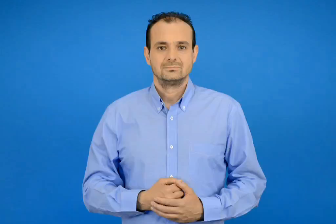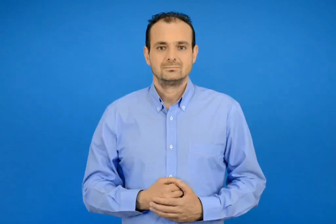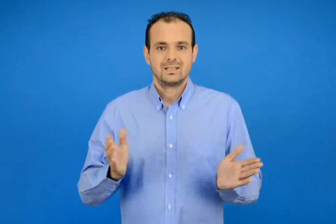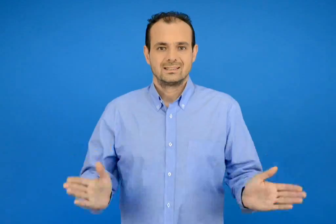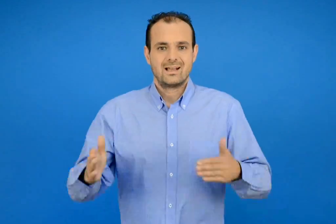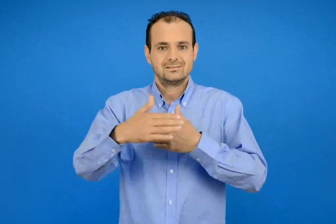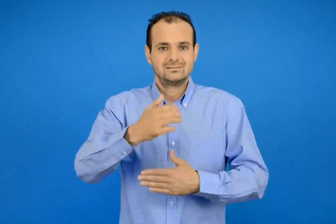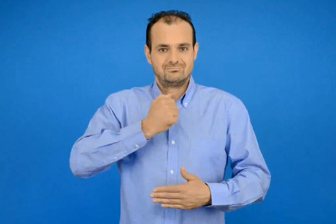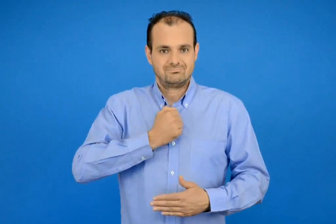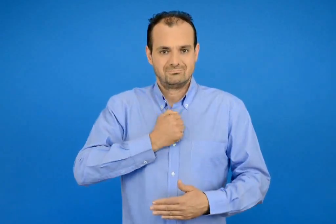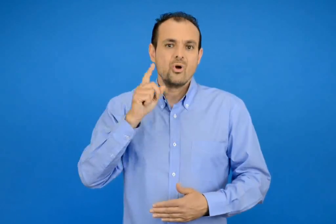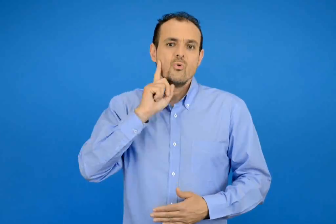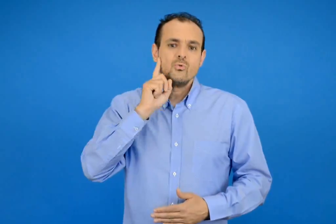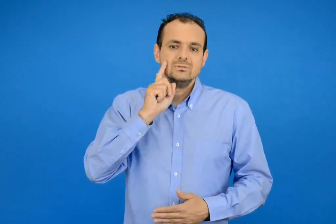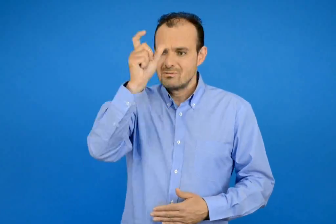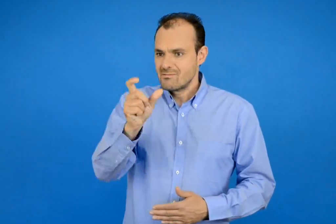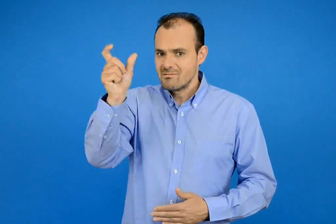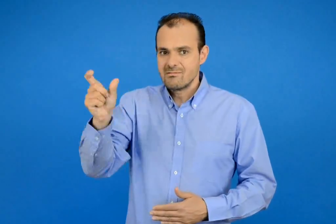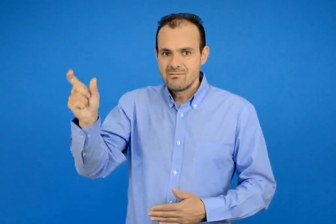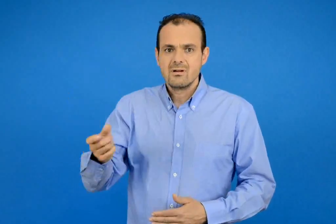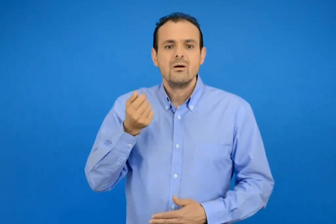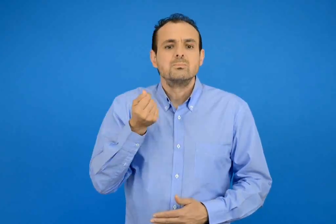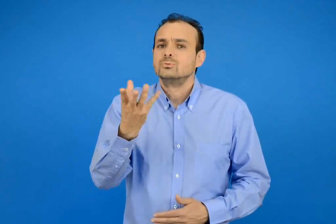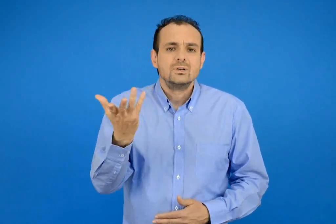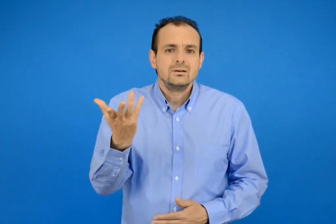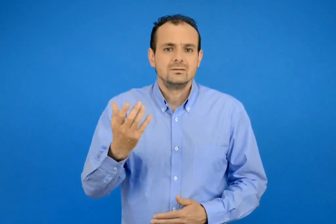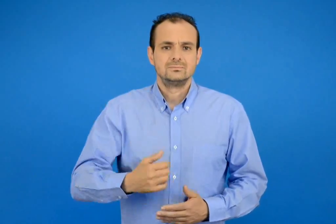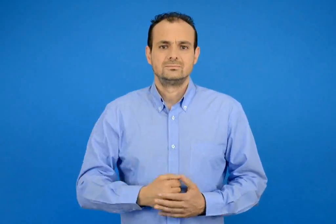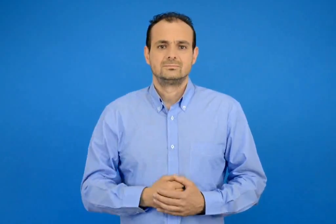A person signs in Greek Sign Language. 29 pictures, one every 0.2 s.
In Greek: πόσα είναι τα κορίτσια στην τάξη μου ;
